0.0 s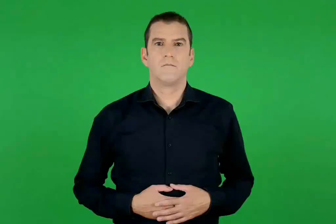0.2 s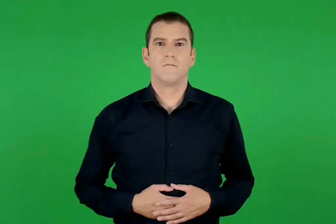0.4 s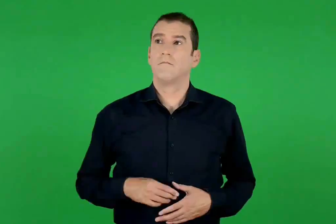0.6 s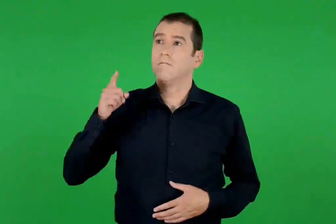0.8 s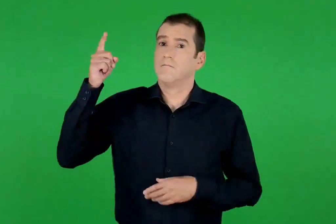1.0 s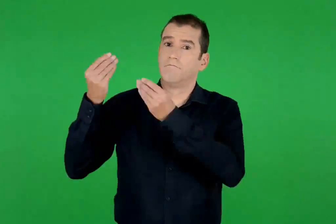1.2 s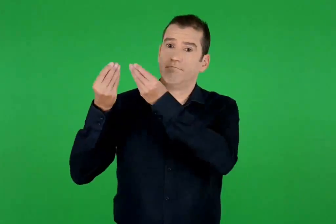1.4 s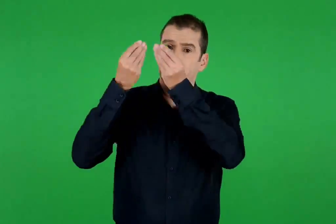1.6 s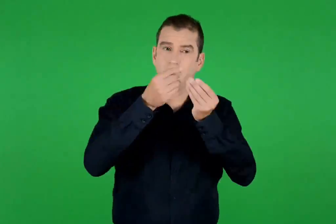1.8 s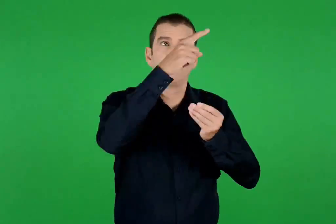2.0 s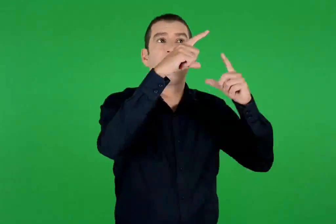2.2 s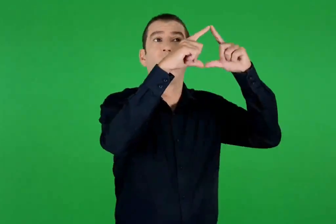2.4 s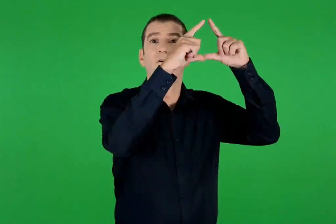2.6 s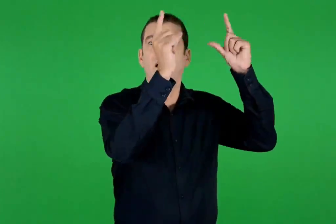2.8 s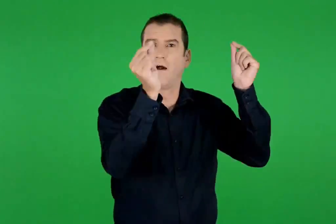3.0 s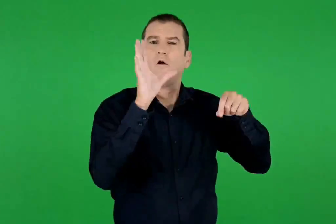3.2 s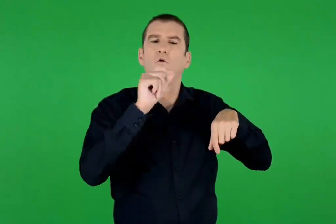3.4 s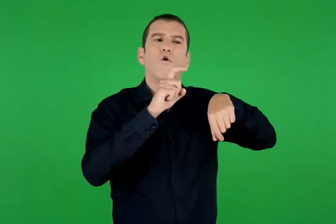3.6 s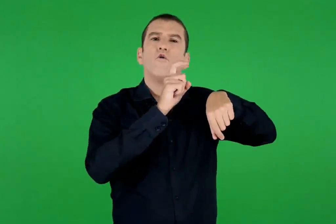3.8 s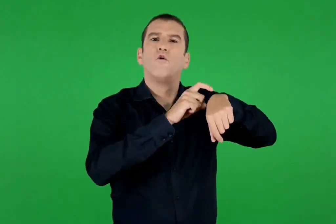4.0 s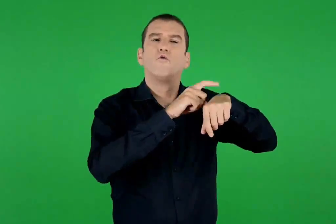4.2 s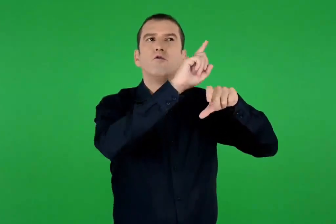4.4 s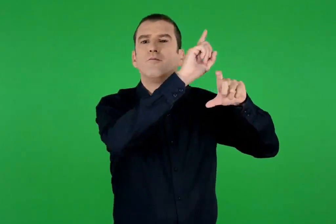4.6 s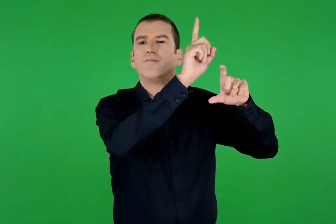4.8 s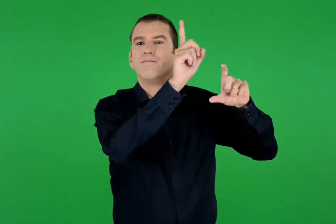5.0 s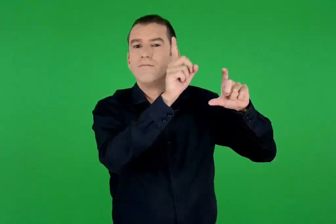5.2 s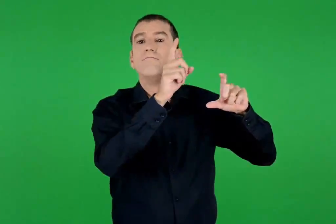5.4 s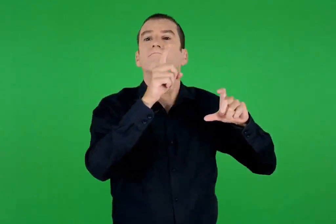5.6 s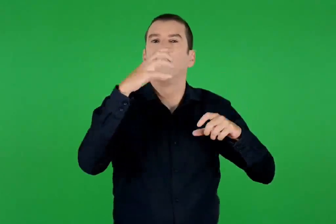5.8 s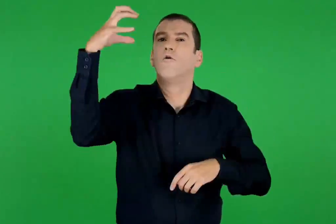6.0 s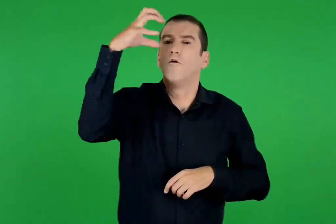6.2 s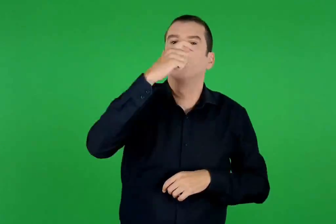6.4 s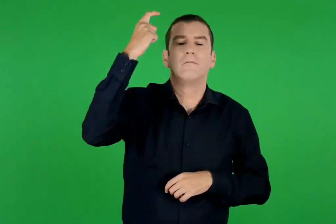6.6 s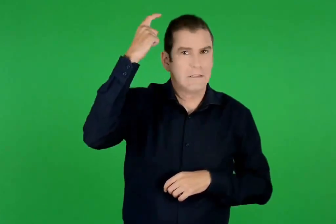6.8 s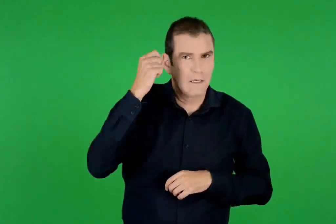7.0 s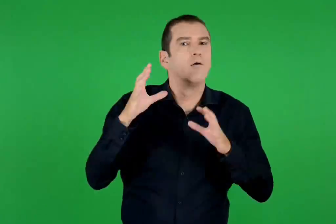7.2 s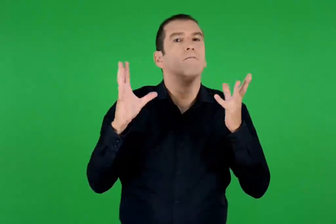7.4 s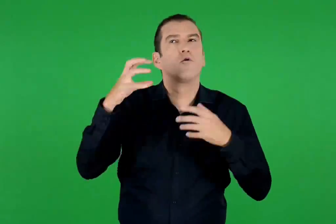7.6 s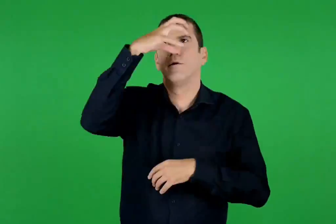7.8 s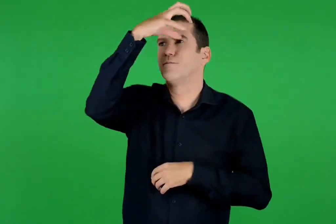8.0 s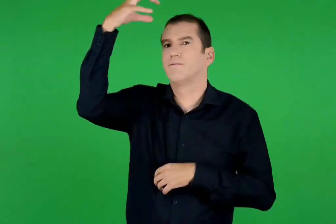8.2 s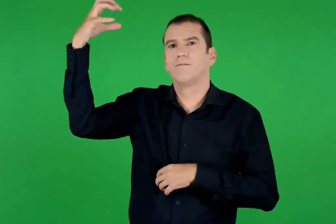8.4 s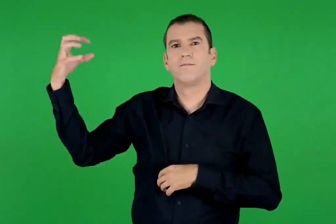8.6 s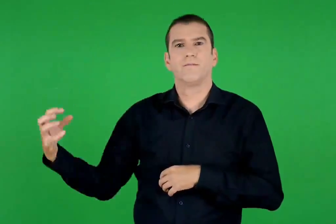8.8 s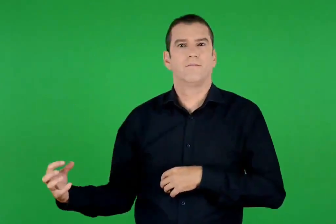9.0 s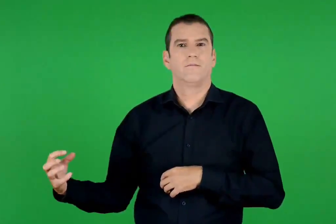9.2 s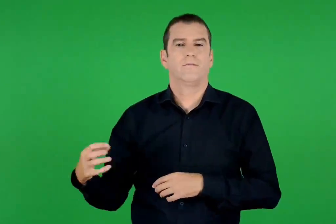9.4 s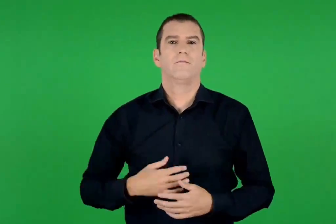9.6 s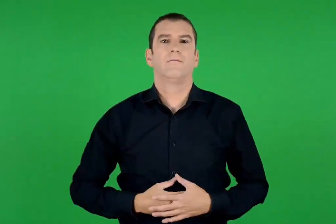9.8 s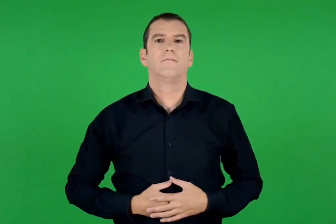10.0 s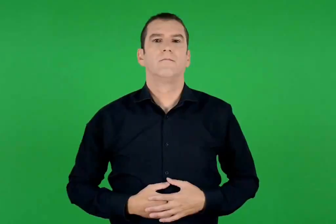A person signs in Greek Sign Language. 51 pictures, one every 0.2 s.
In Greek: έκανες το φεγγάρι για το μέτρημα του χρόνου , ο ήλιος ξέρει πότε πάει στη δύση του
